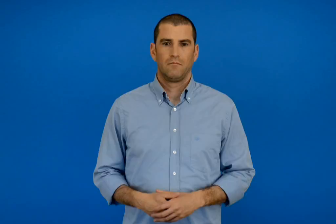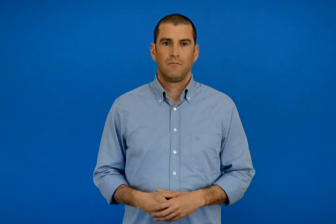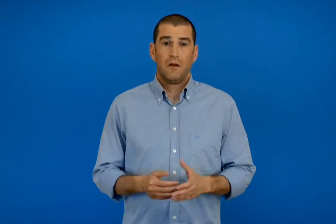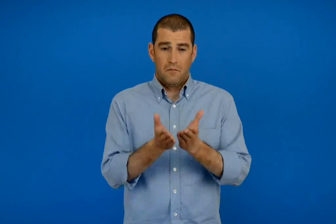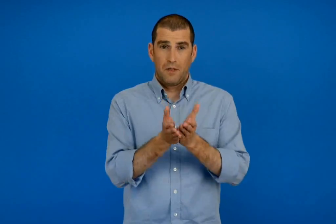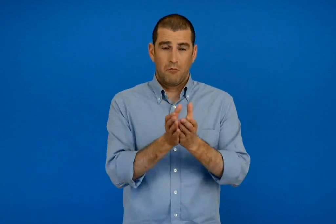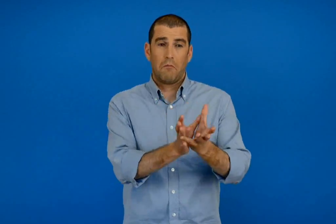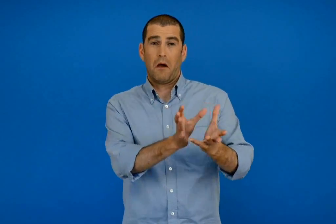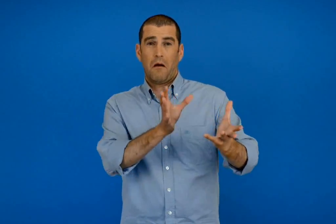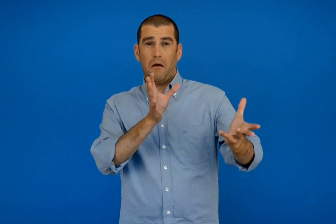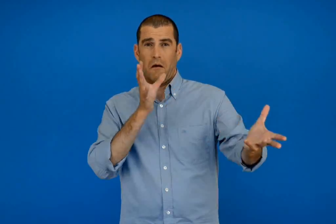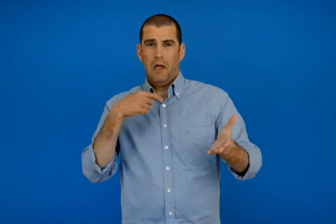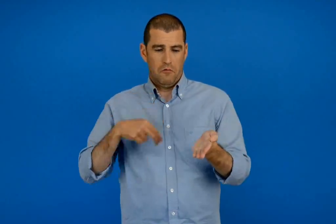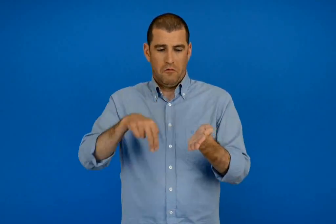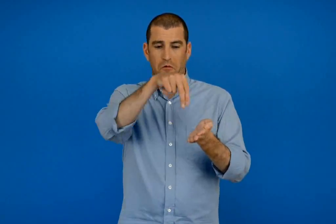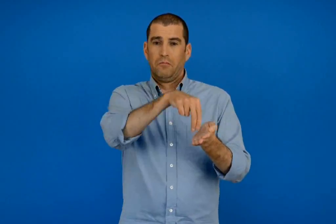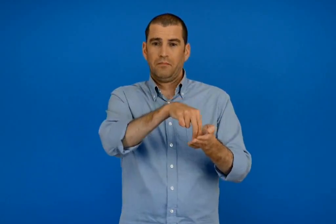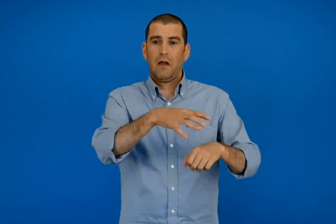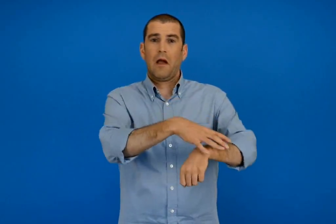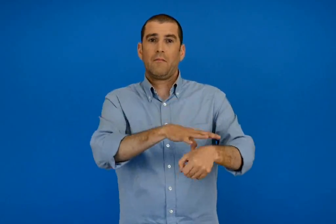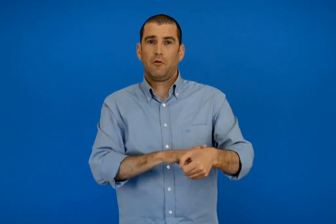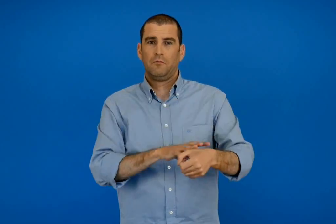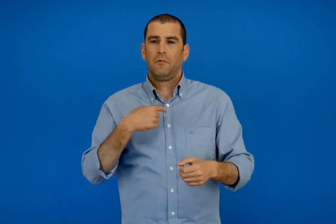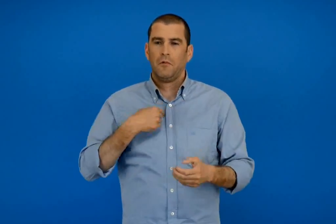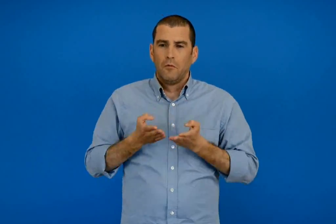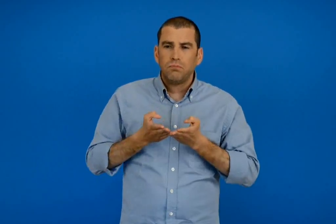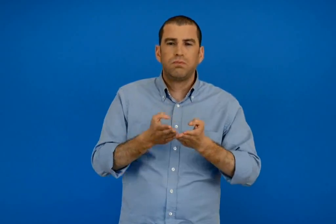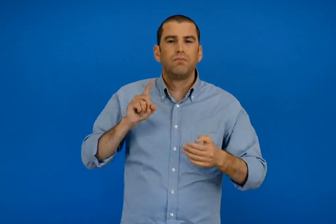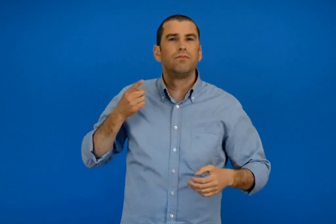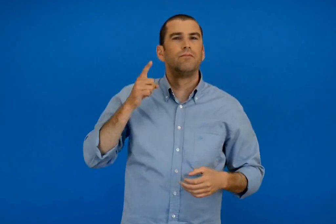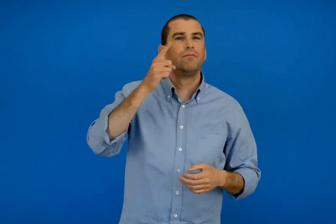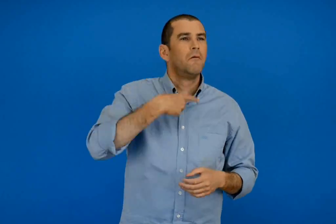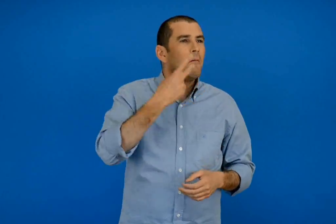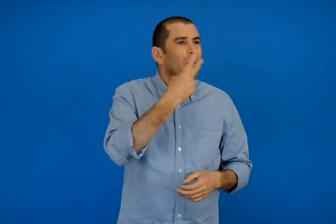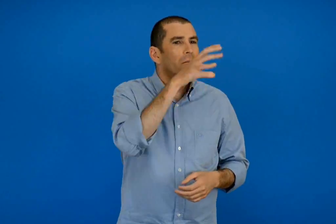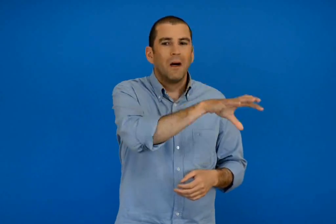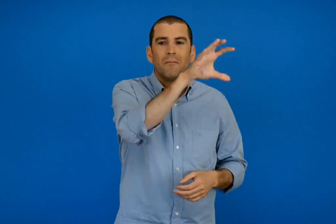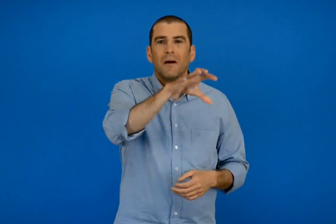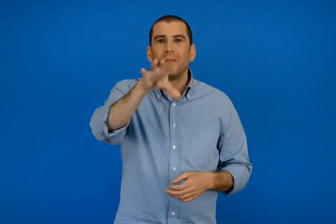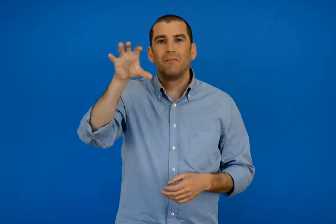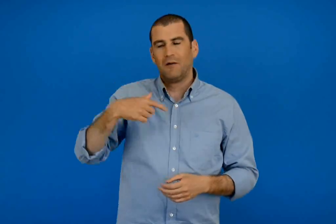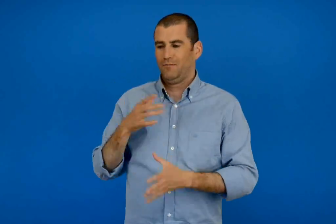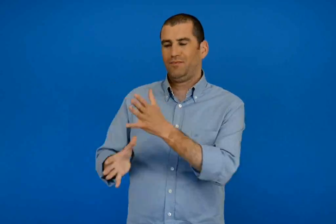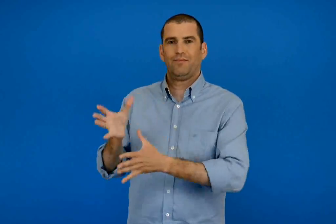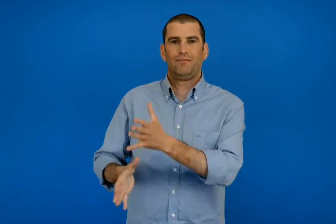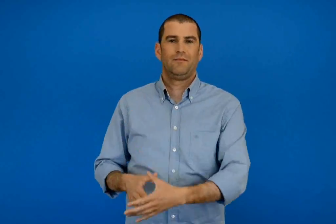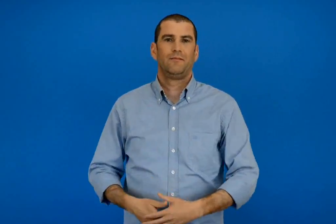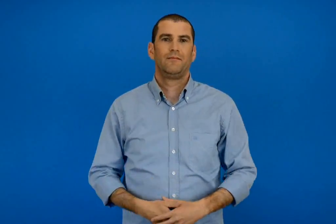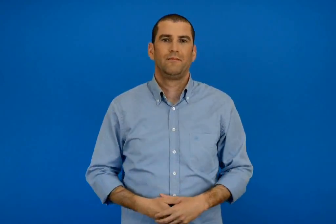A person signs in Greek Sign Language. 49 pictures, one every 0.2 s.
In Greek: γίνομαι καπετάνιος σε μεγάλο πλοίο ταξιδεύω και μιλάω για τα μέρη που βλέπω στο ταξίδι μου
